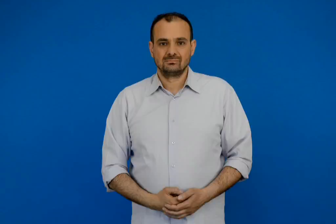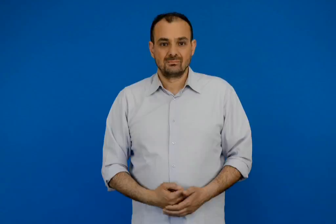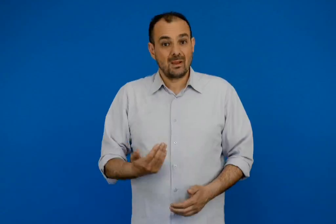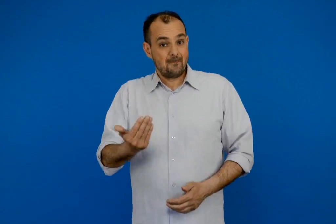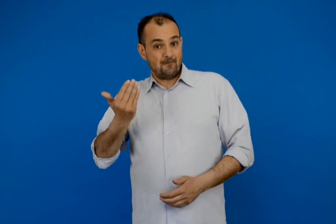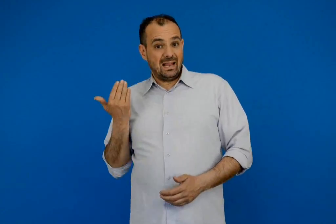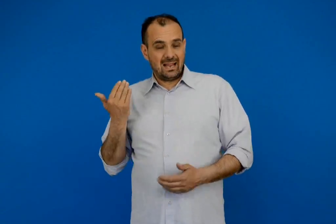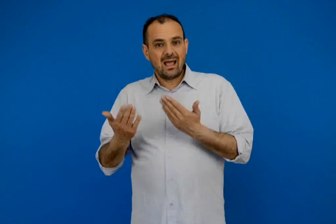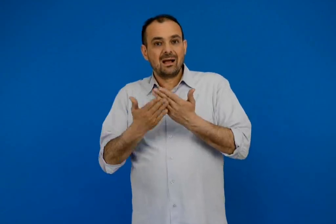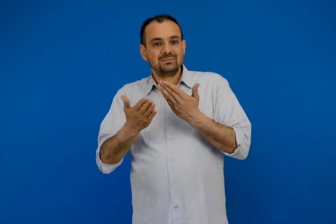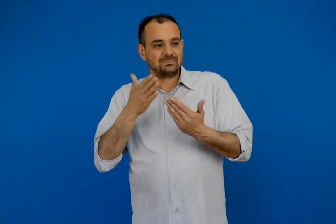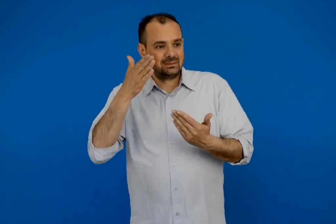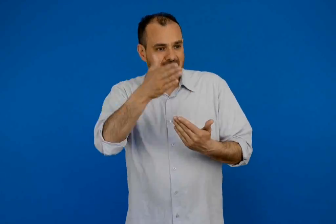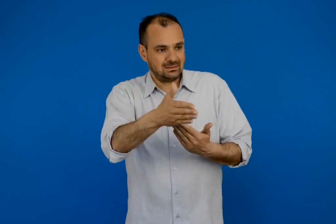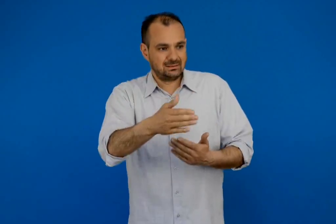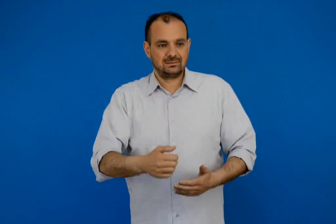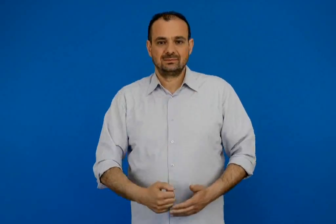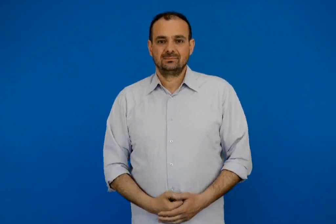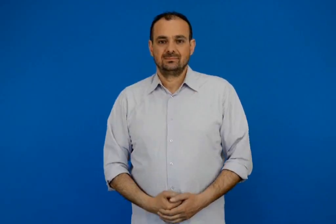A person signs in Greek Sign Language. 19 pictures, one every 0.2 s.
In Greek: πριν από την επίσκεψη
